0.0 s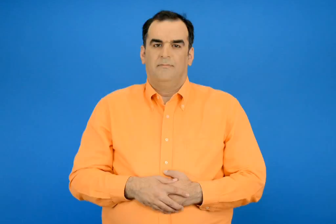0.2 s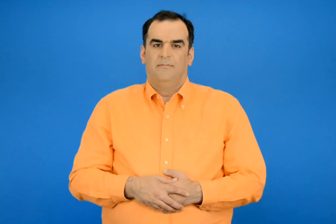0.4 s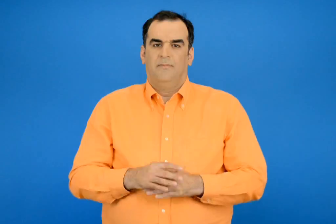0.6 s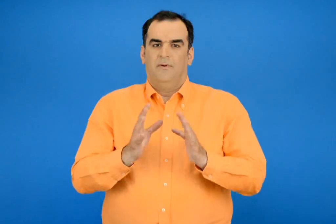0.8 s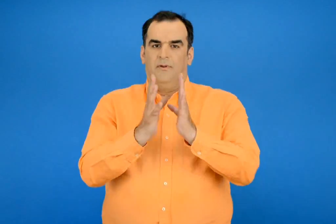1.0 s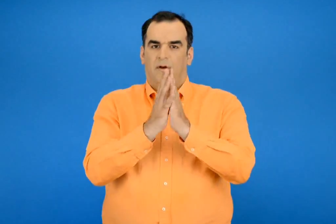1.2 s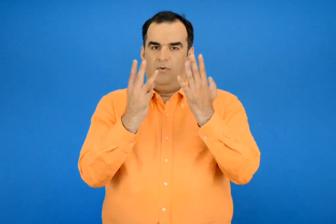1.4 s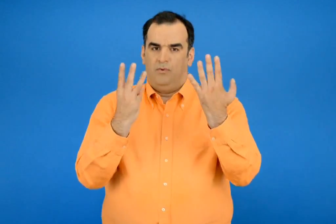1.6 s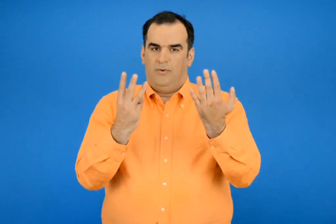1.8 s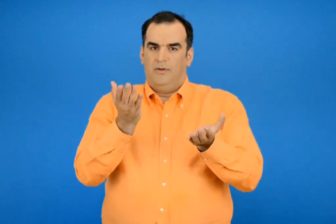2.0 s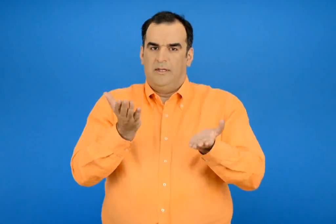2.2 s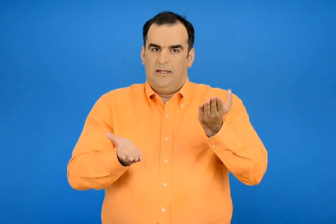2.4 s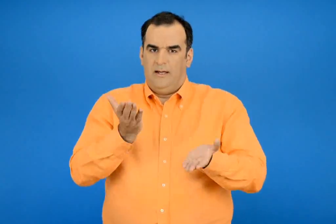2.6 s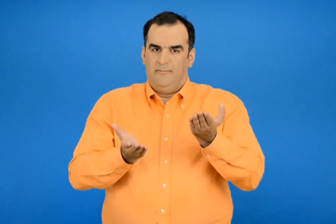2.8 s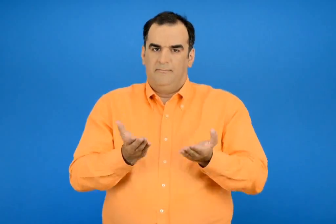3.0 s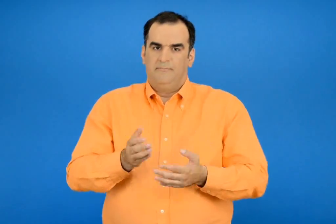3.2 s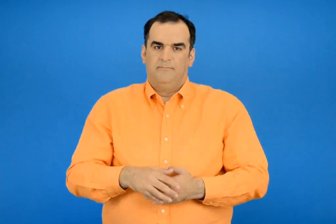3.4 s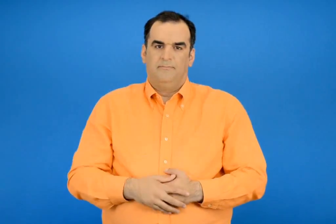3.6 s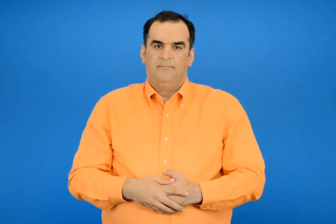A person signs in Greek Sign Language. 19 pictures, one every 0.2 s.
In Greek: 18 κιλά
